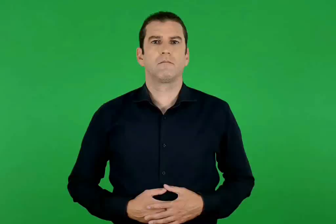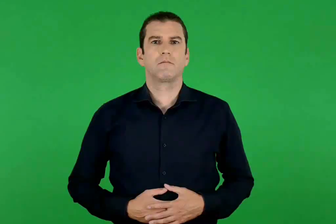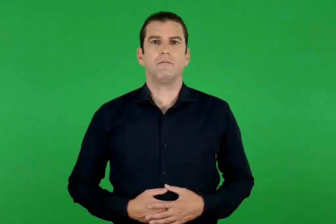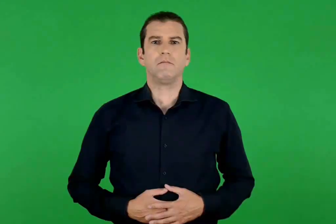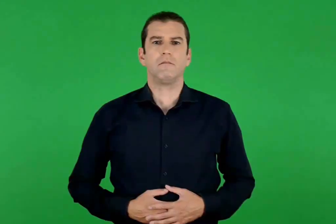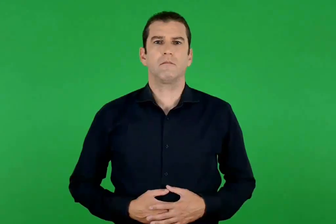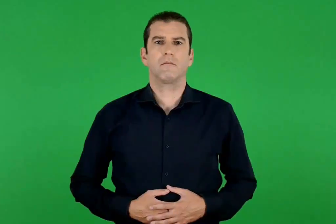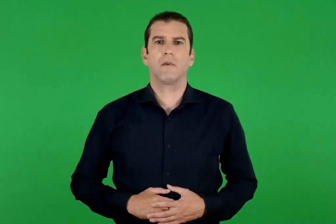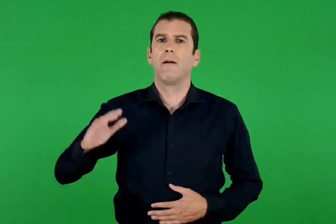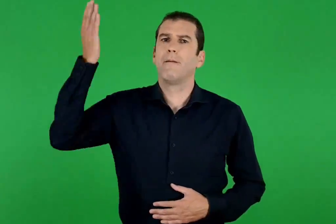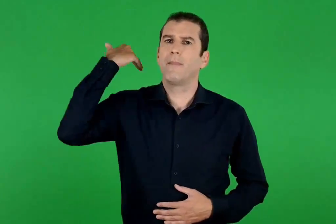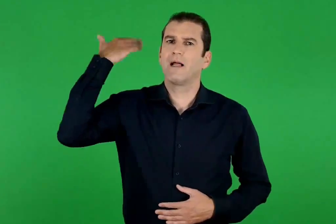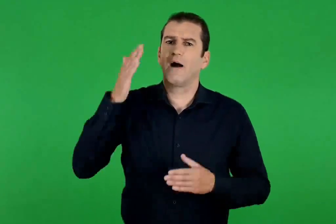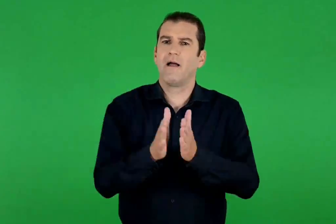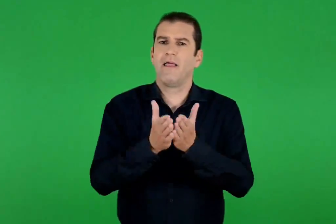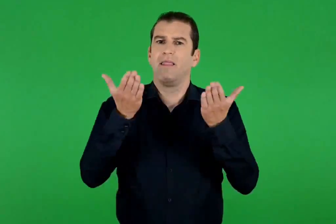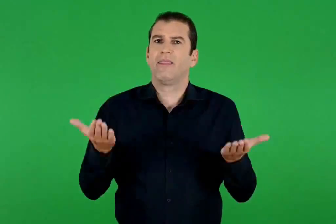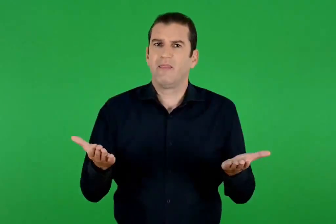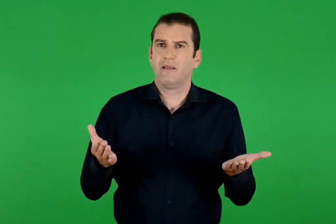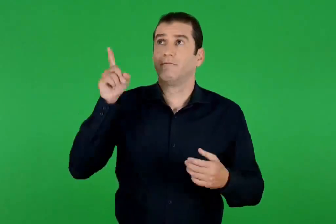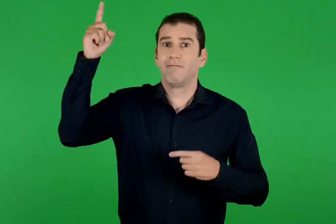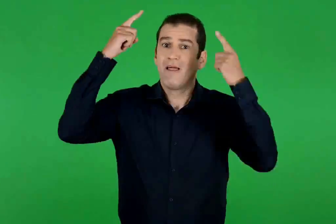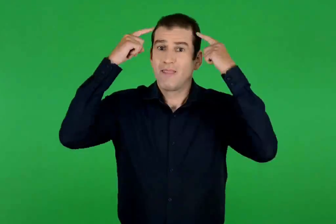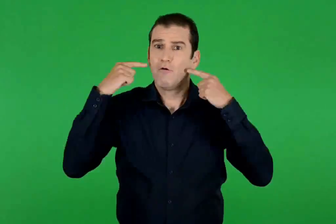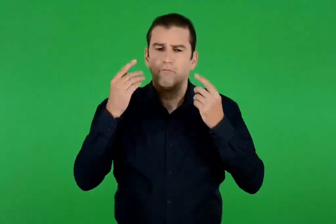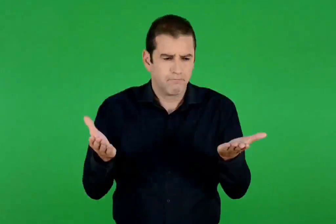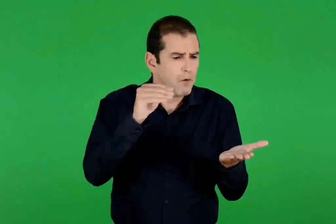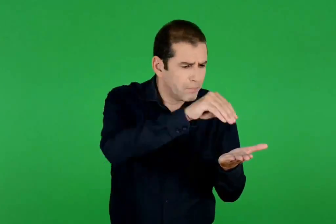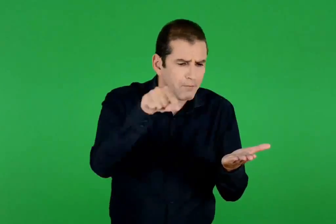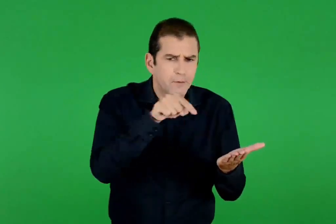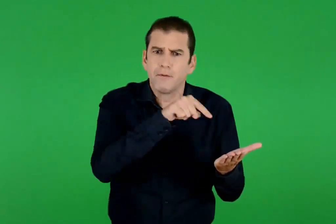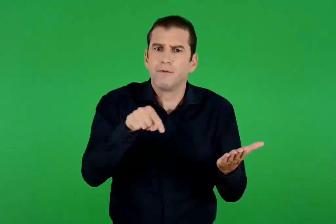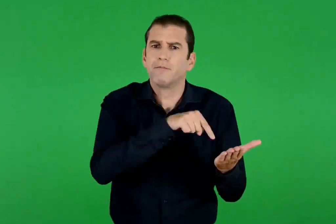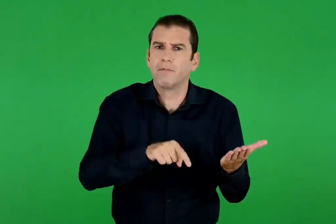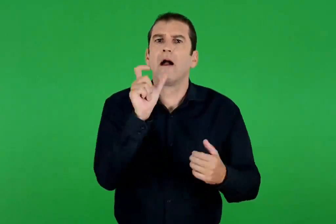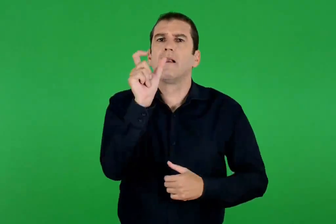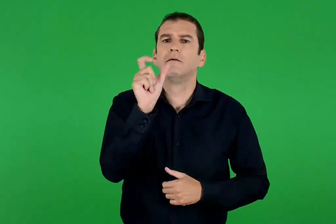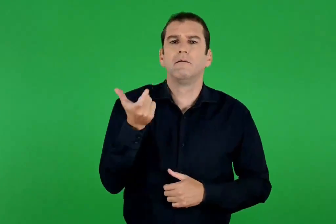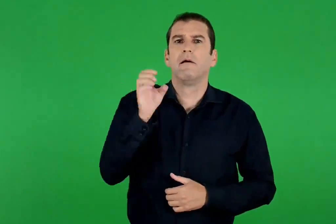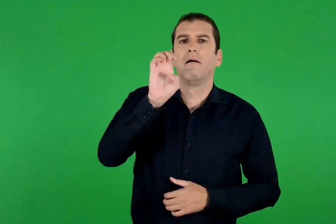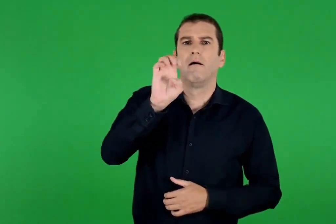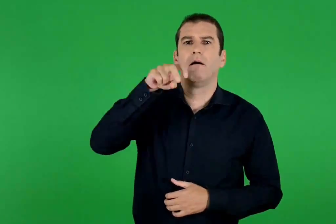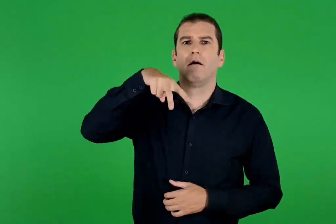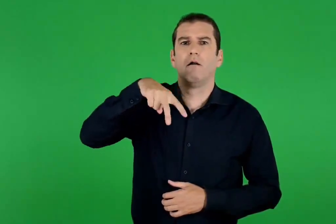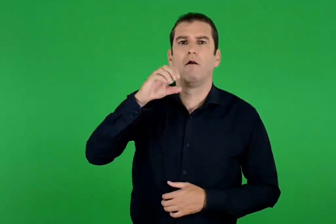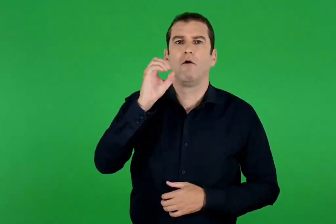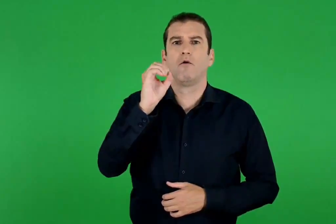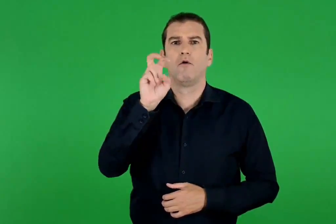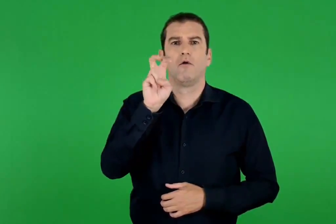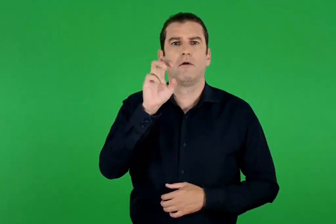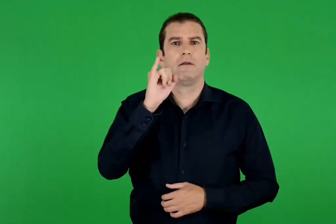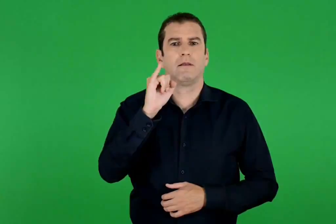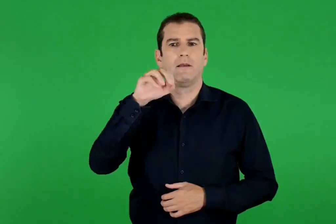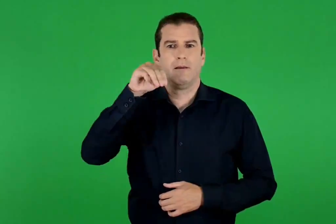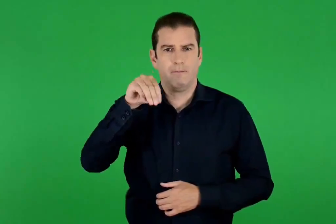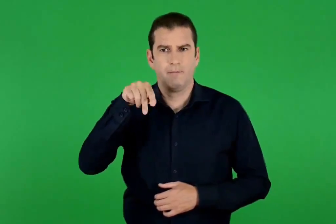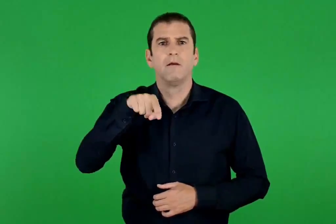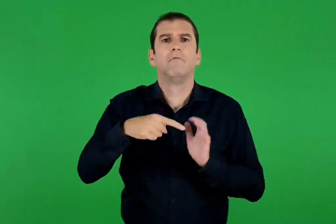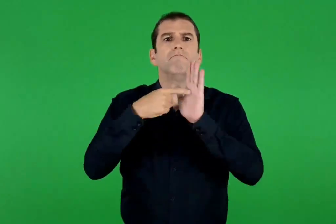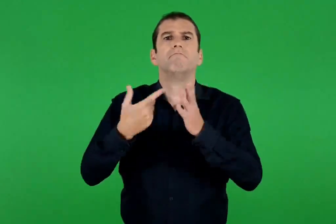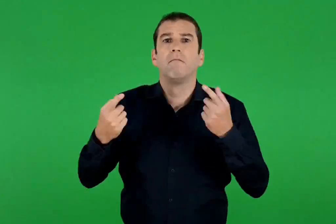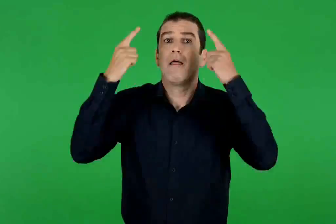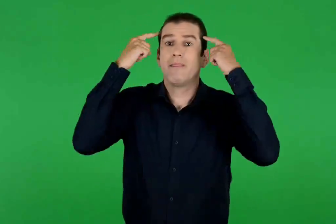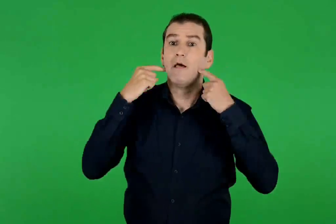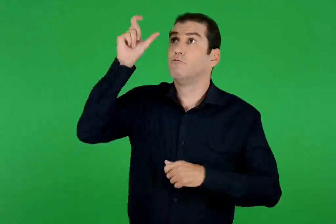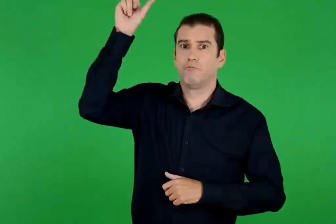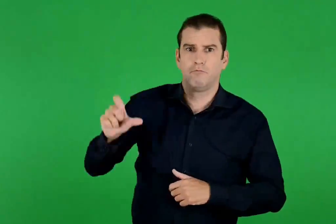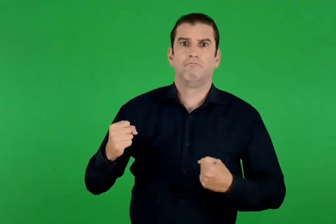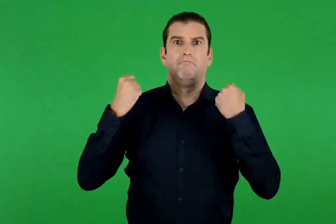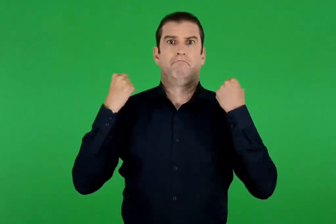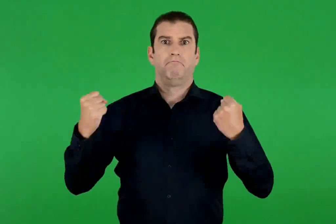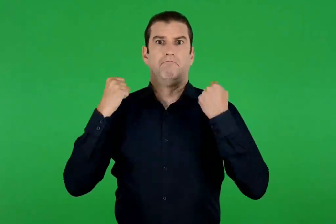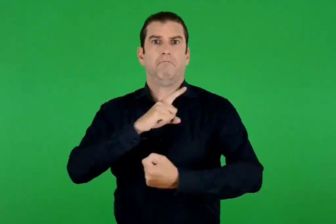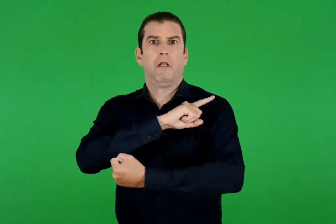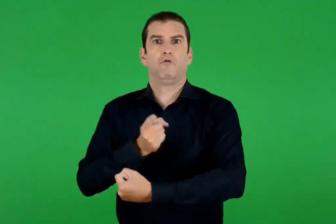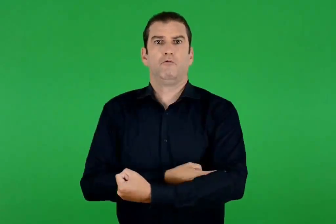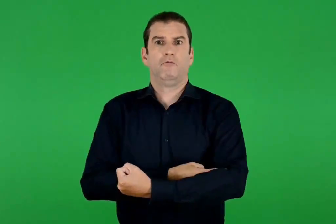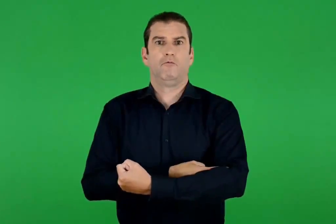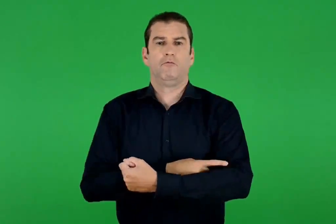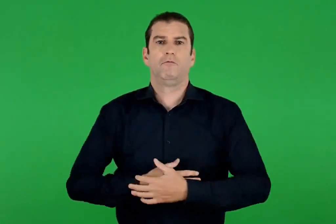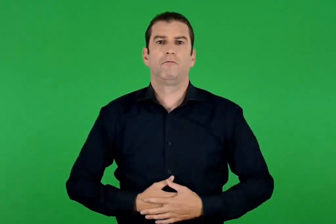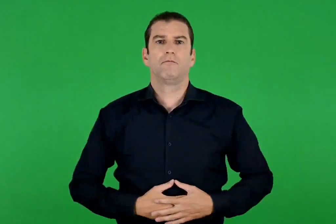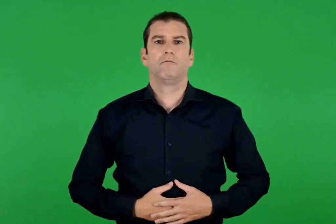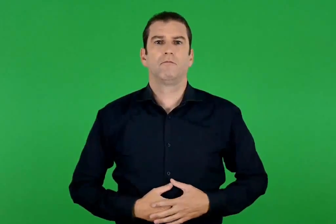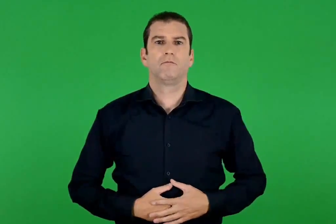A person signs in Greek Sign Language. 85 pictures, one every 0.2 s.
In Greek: στην παλαιά διαθήκη ο θεός αναφέρεται πολλές φορές και με το όνομα ελοχίμ , που φανερώνει τον δυνατό και ζωντανό θεό
